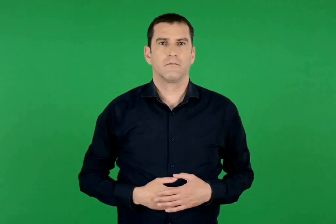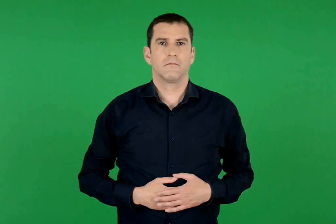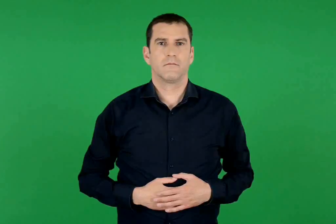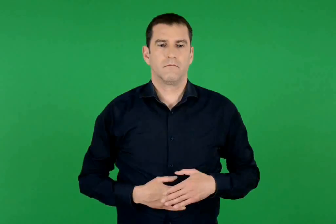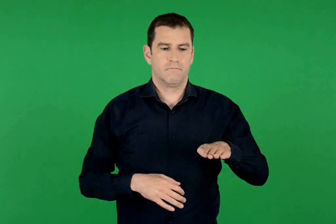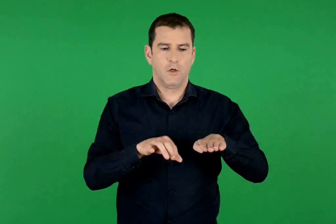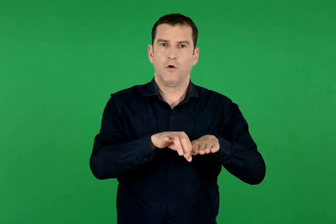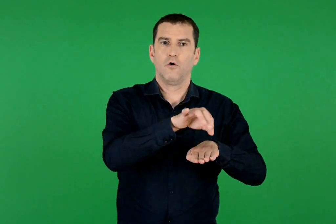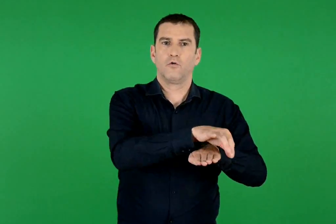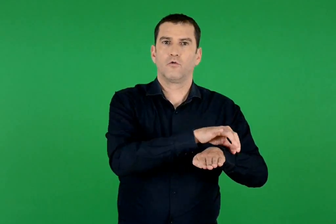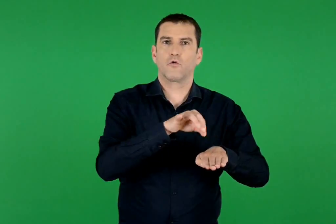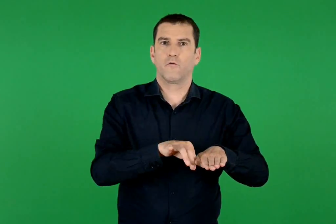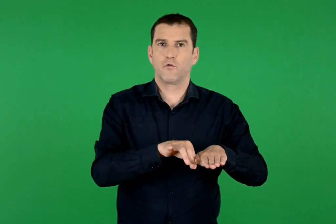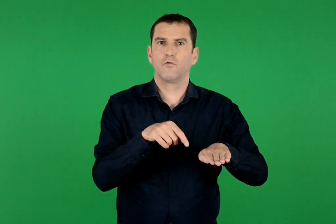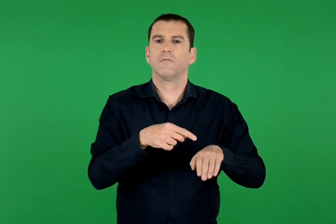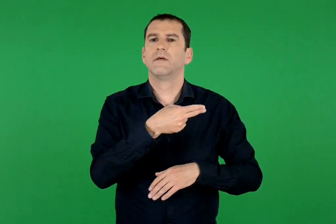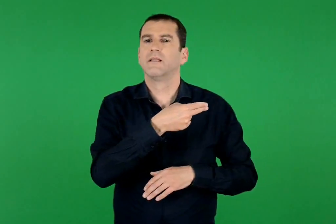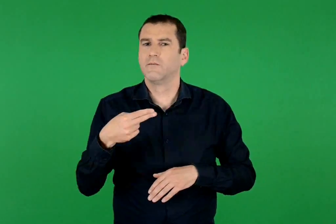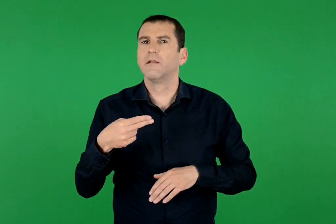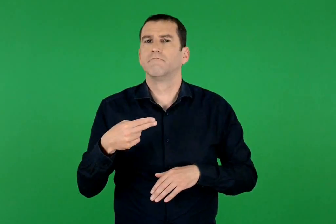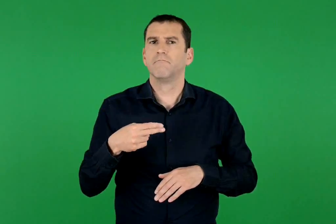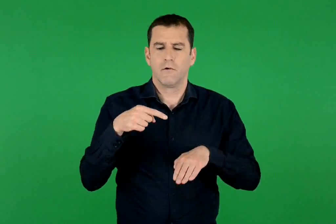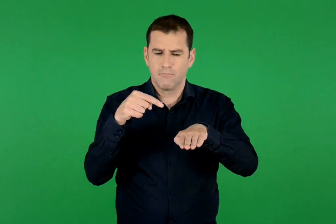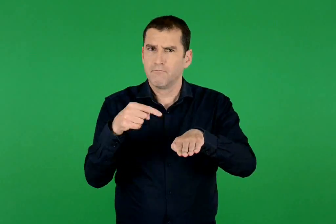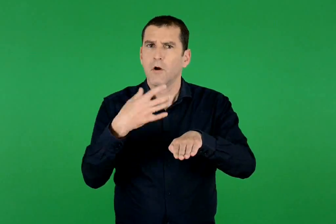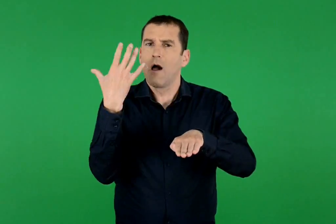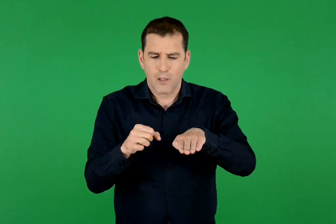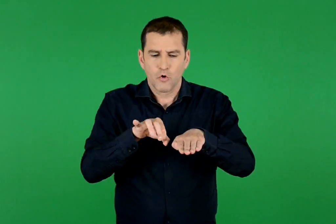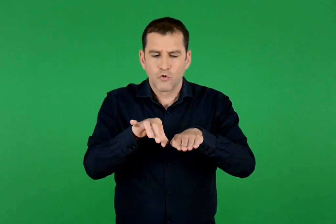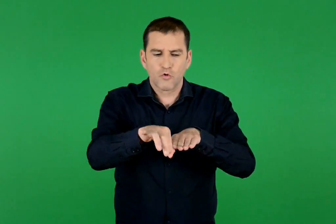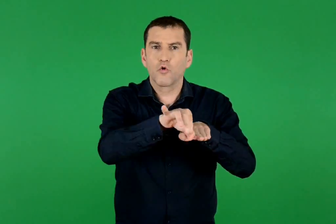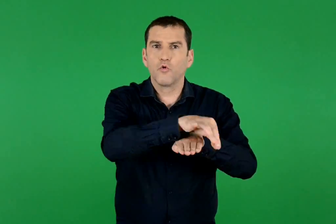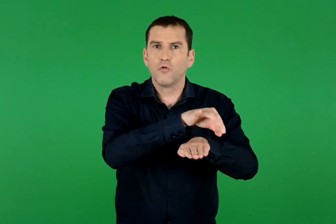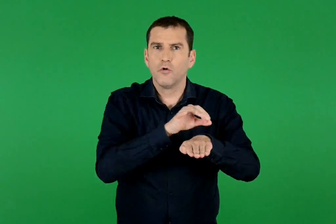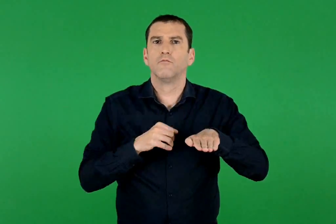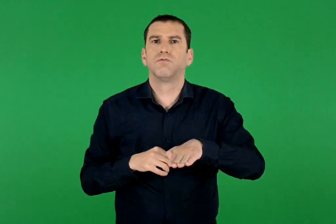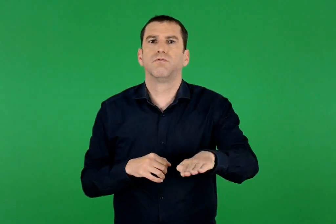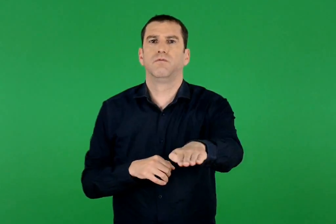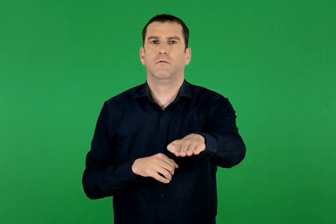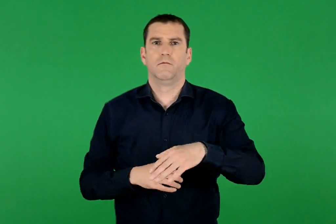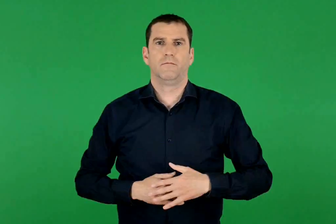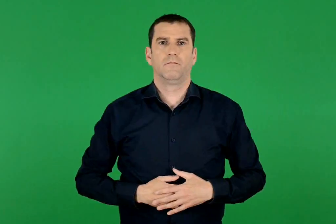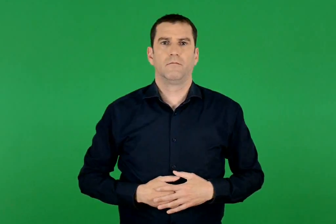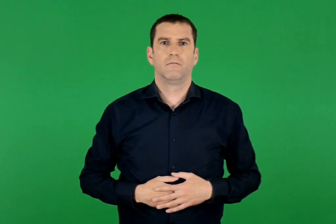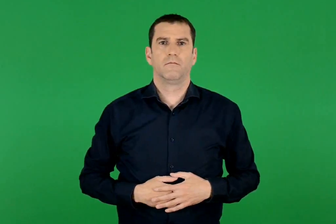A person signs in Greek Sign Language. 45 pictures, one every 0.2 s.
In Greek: τροχοφόρο: καθετί που κινείται με ρόδες
